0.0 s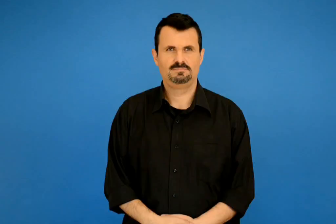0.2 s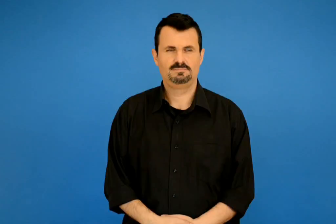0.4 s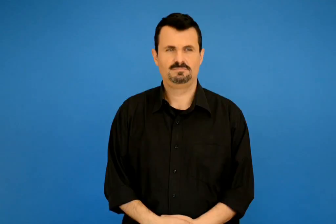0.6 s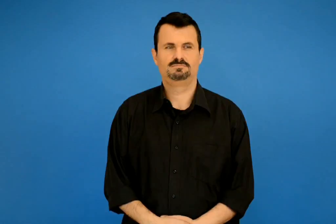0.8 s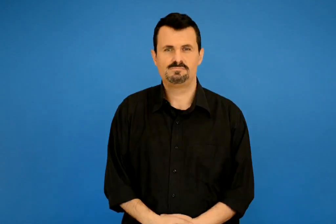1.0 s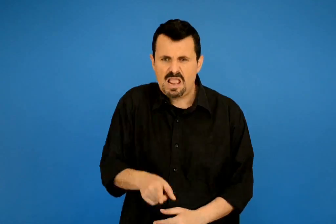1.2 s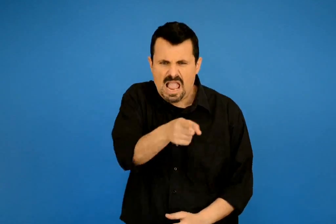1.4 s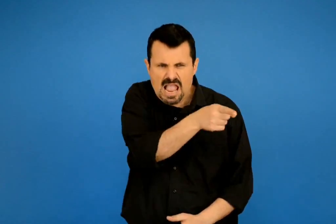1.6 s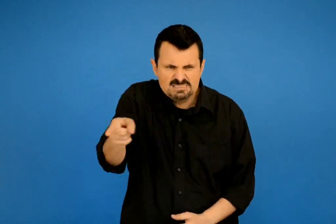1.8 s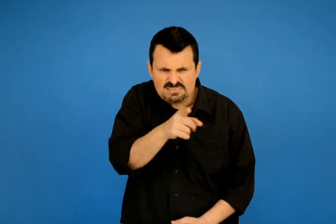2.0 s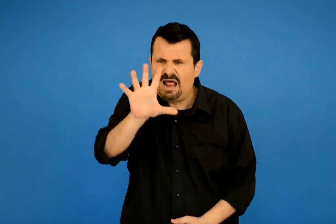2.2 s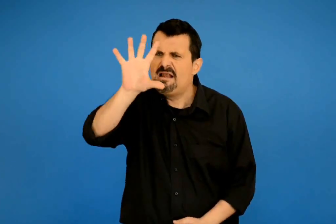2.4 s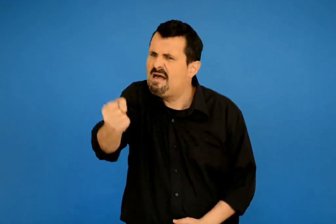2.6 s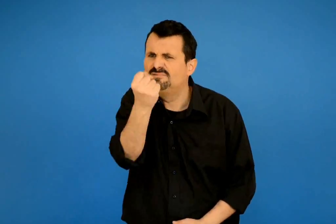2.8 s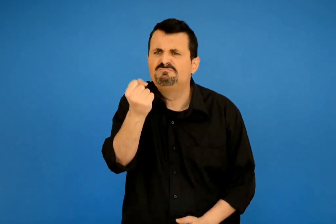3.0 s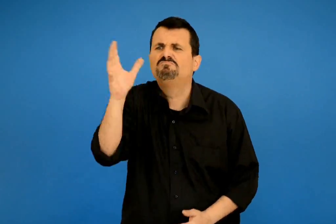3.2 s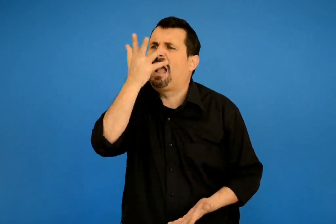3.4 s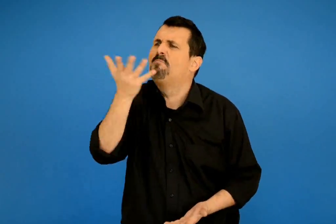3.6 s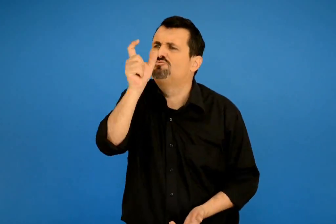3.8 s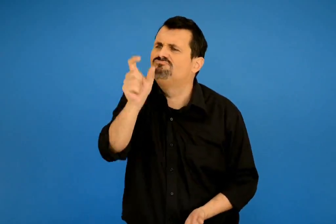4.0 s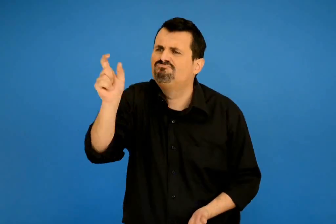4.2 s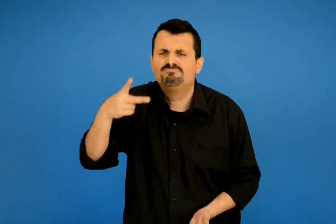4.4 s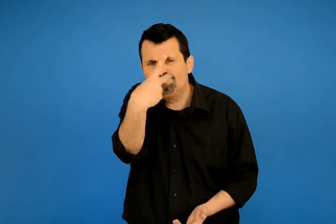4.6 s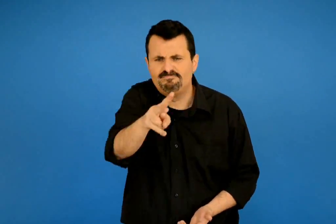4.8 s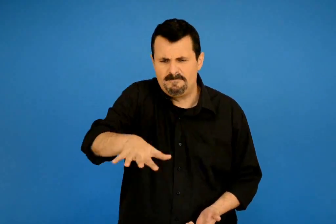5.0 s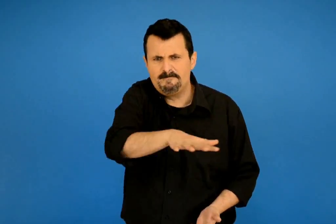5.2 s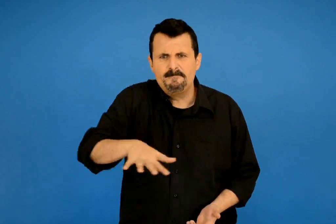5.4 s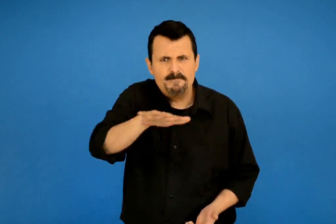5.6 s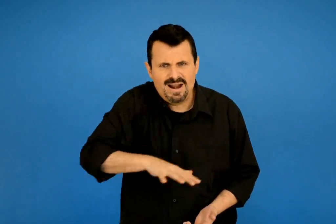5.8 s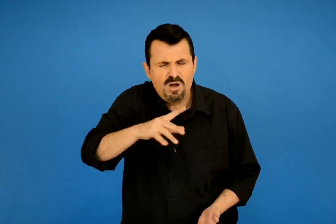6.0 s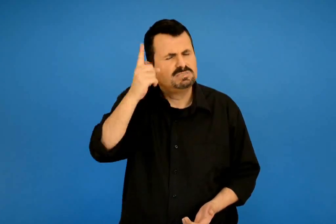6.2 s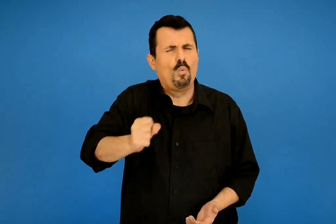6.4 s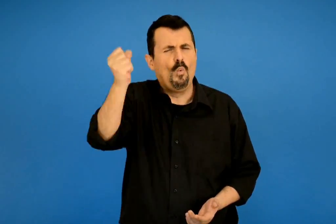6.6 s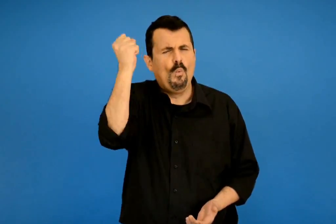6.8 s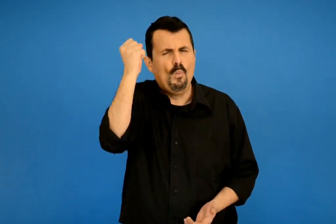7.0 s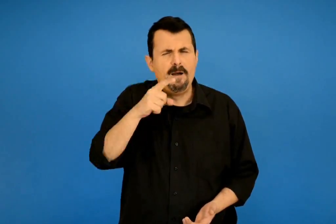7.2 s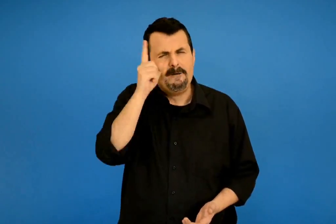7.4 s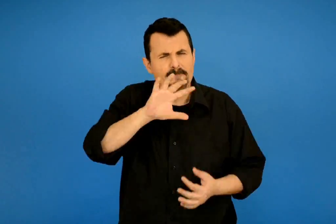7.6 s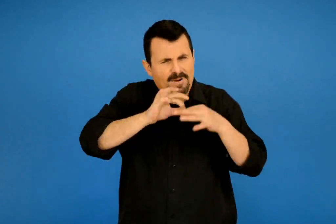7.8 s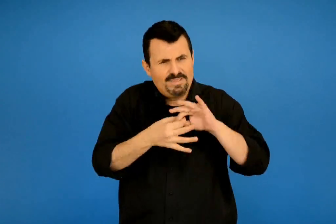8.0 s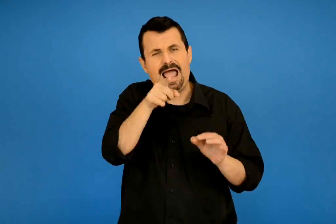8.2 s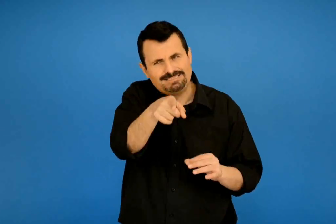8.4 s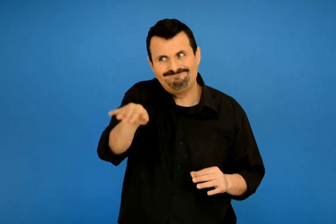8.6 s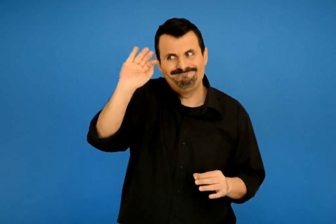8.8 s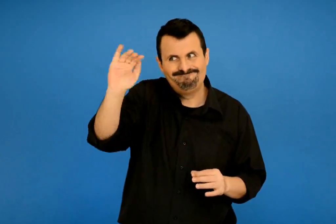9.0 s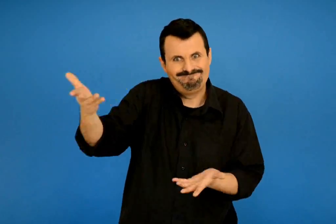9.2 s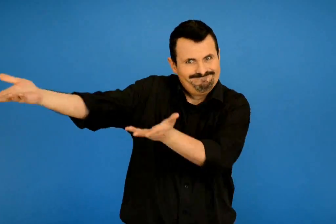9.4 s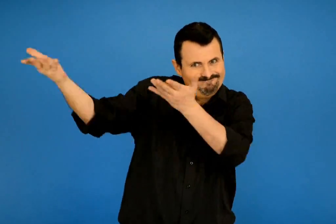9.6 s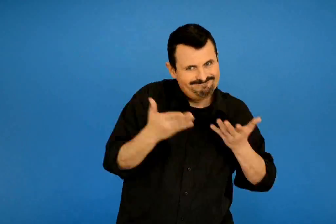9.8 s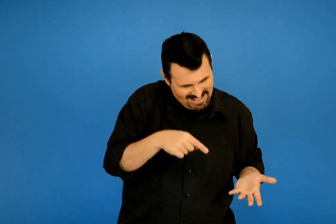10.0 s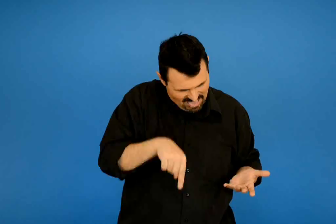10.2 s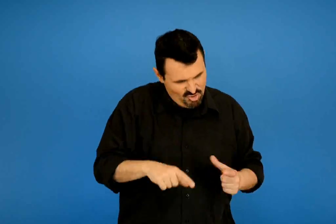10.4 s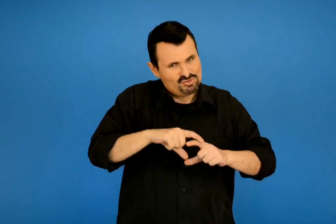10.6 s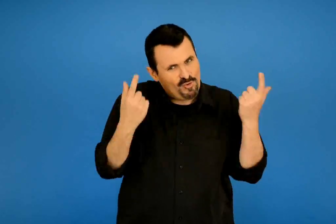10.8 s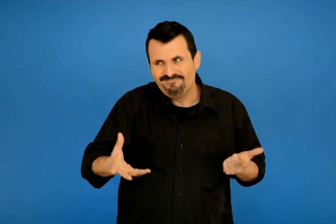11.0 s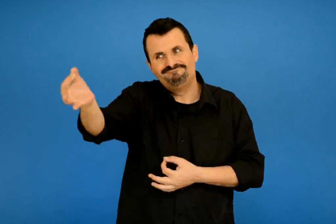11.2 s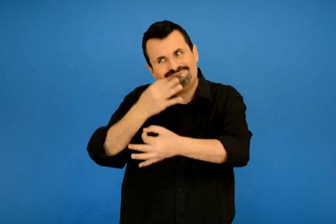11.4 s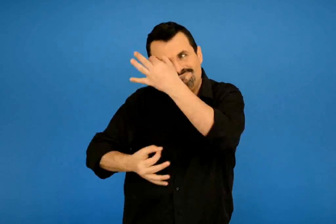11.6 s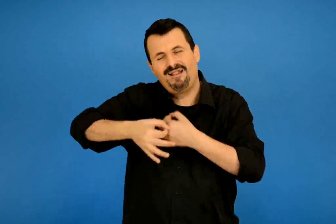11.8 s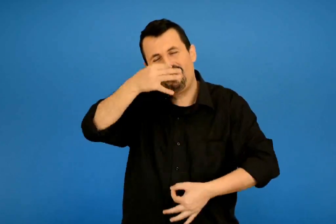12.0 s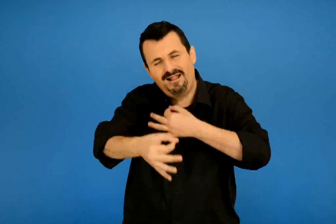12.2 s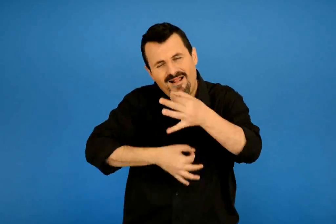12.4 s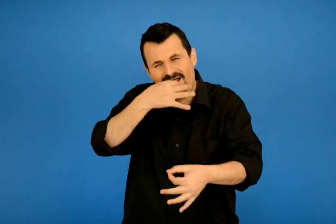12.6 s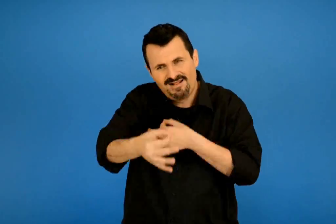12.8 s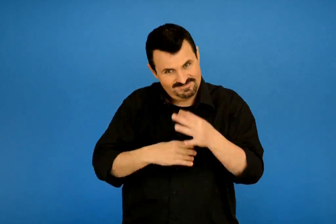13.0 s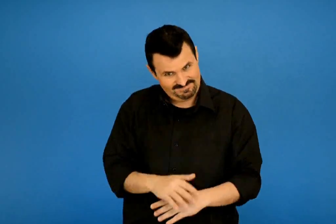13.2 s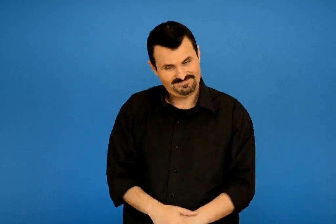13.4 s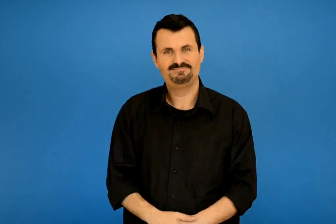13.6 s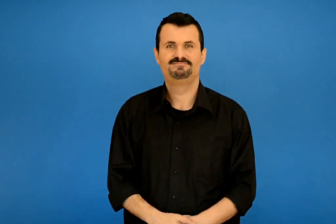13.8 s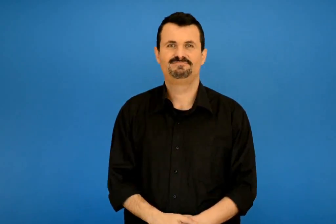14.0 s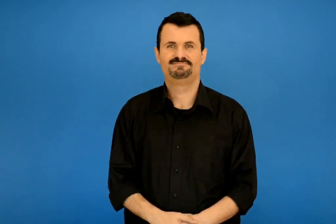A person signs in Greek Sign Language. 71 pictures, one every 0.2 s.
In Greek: βρείτε κάποιον κι εσείς στην περιοχή σας να ξέρει παραμυθία και προσκαλέστε τον στο σχολείο για να σας τα αφηγηθεί
